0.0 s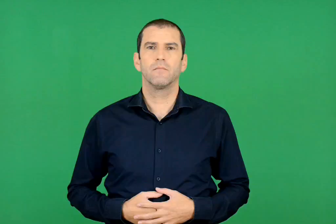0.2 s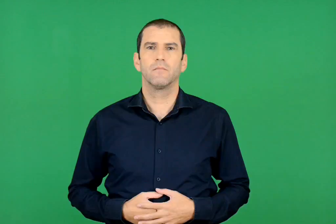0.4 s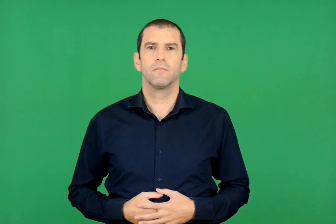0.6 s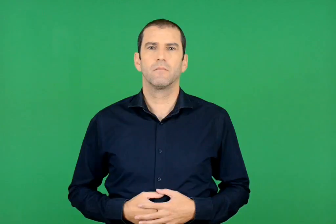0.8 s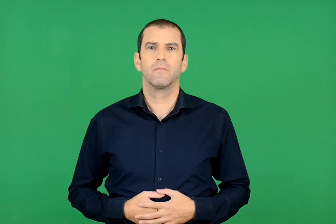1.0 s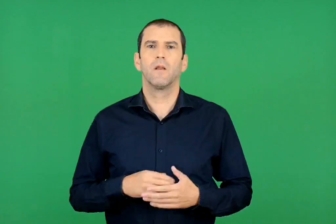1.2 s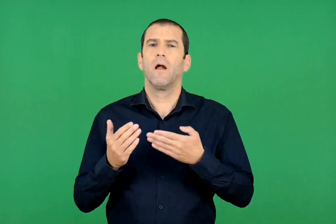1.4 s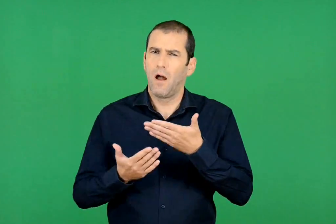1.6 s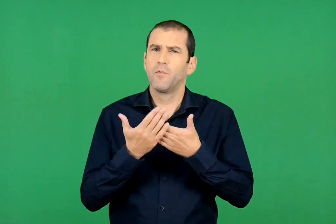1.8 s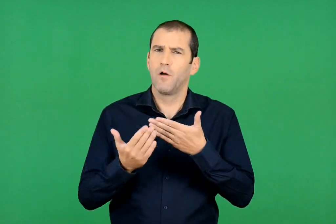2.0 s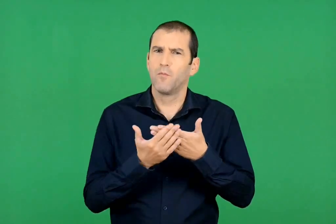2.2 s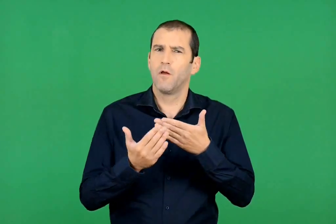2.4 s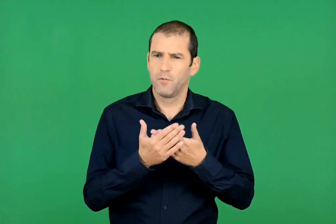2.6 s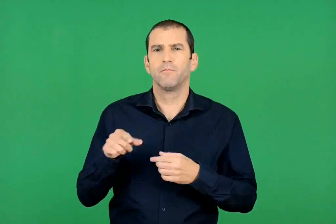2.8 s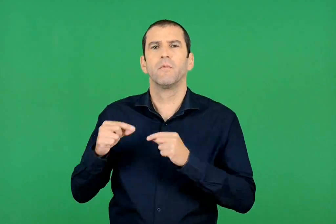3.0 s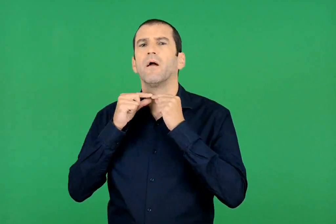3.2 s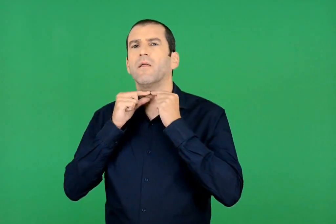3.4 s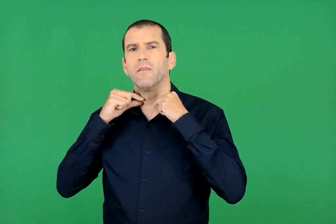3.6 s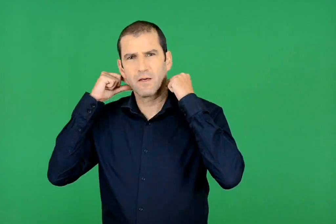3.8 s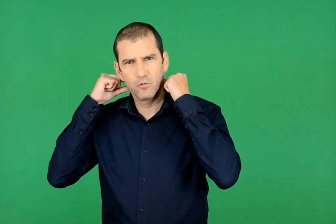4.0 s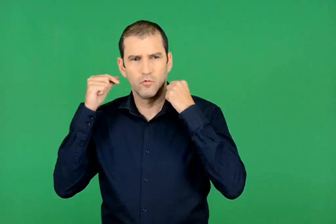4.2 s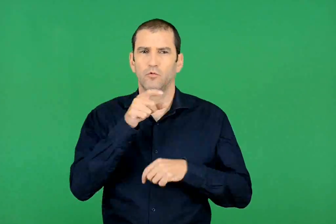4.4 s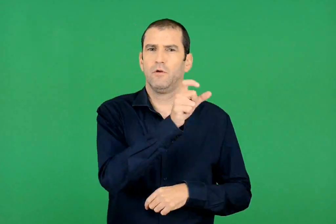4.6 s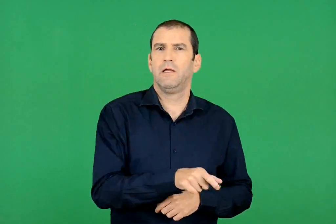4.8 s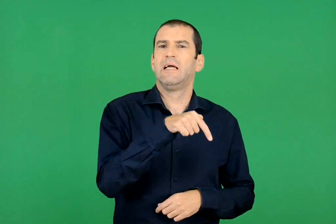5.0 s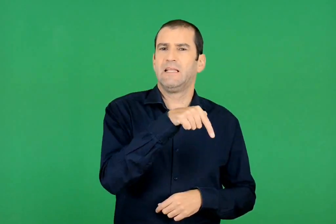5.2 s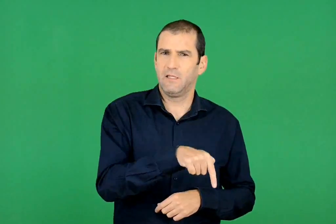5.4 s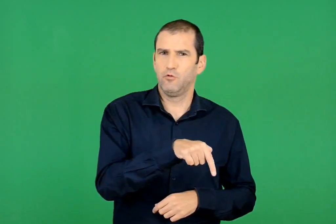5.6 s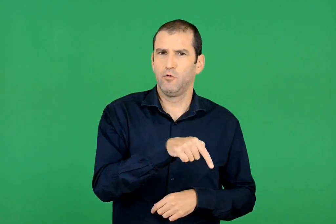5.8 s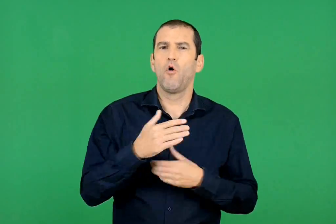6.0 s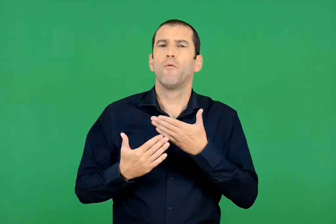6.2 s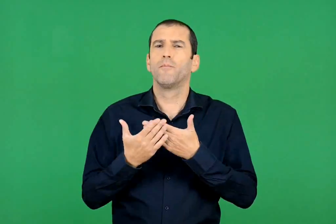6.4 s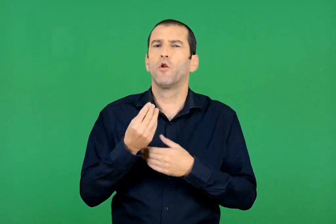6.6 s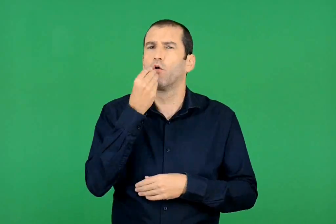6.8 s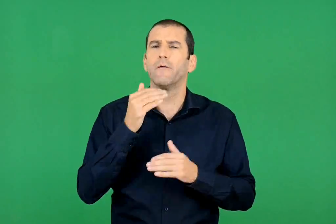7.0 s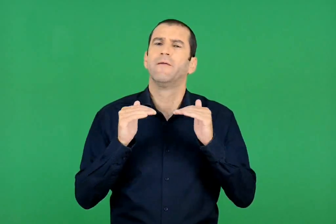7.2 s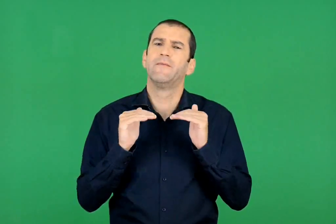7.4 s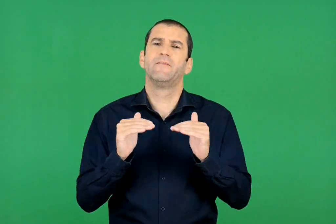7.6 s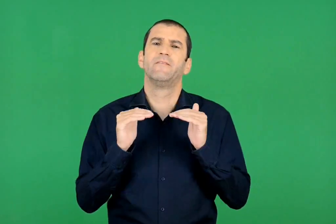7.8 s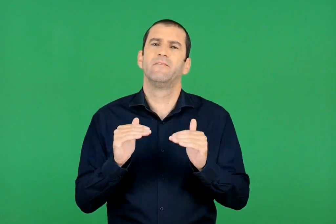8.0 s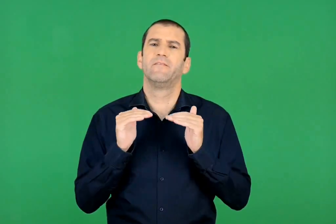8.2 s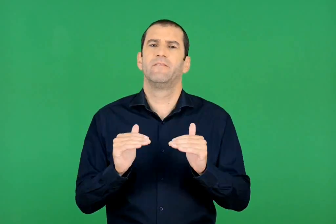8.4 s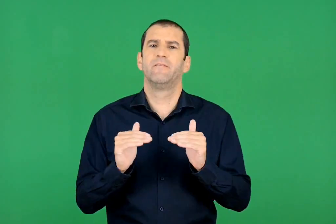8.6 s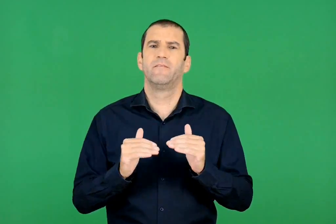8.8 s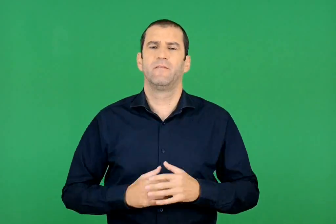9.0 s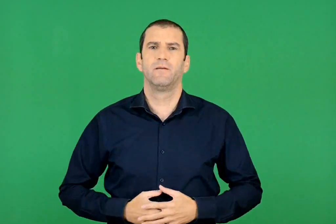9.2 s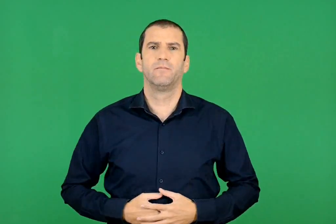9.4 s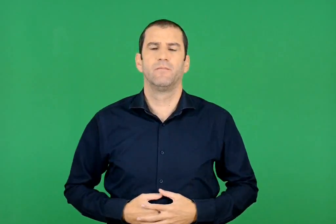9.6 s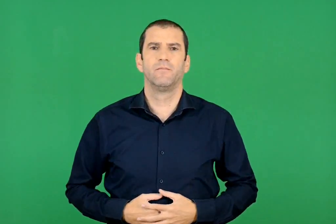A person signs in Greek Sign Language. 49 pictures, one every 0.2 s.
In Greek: κάθε πρωί ο δαρείος και ο διαιτολόγος τίτος τρώγανε το ίδιο πρωινό
